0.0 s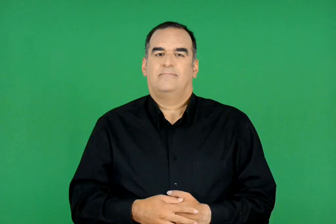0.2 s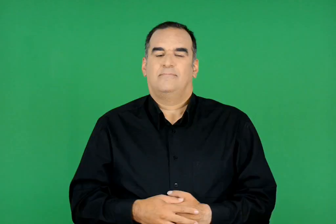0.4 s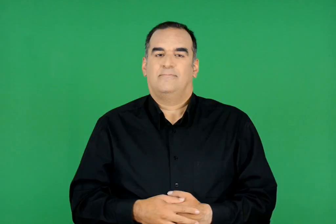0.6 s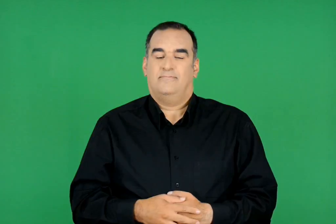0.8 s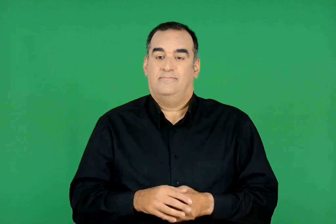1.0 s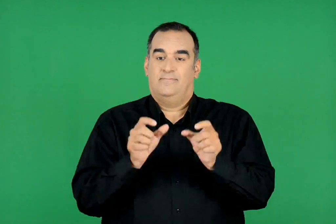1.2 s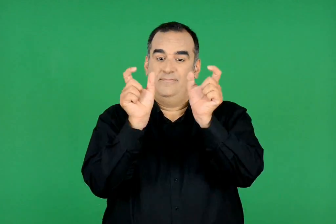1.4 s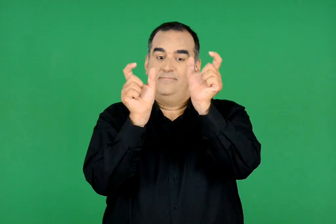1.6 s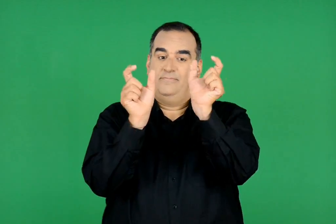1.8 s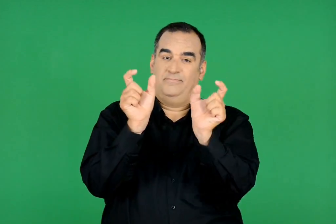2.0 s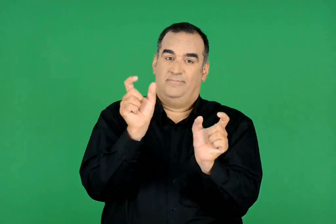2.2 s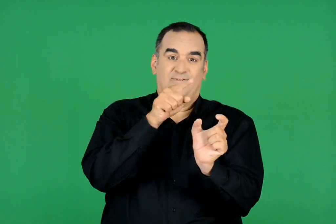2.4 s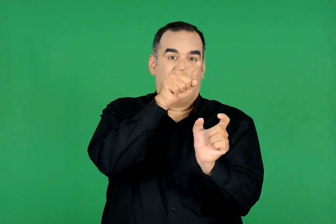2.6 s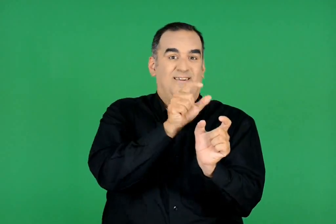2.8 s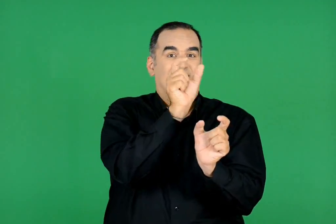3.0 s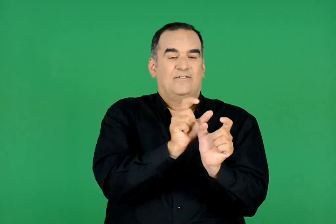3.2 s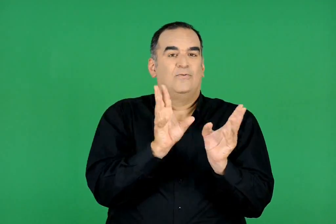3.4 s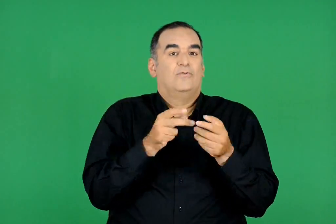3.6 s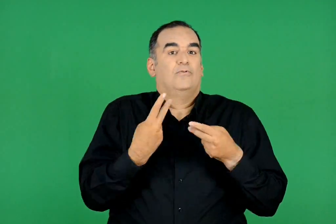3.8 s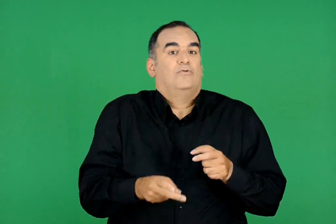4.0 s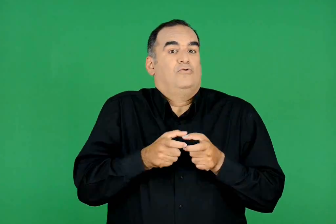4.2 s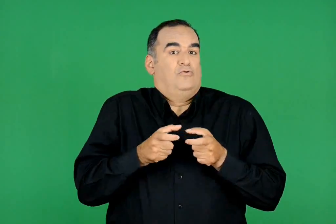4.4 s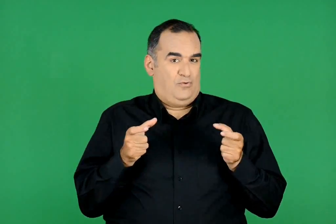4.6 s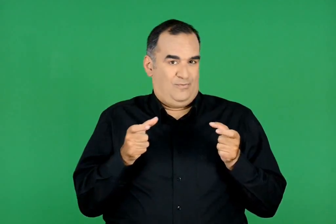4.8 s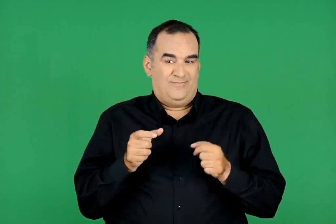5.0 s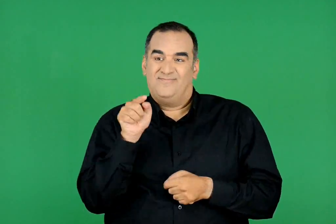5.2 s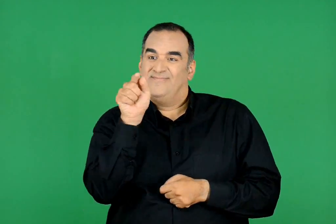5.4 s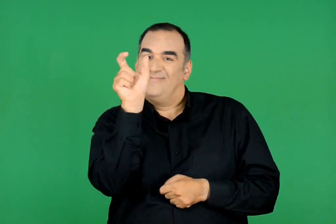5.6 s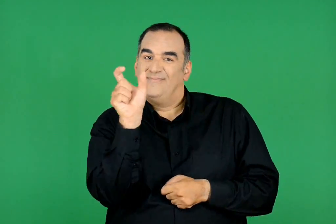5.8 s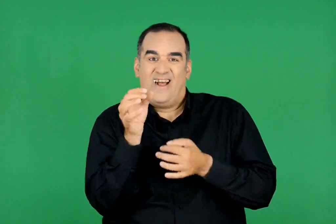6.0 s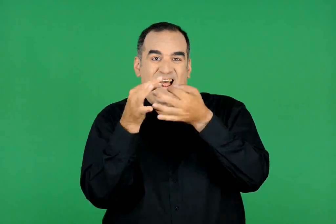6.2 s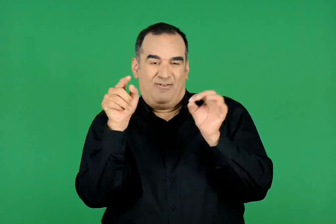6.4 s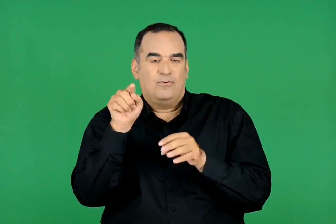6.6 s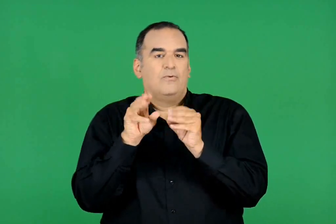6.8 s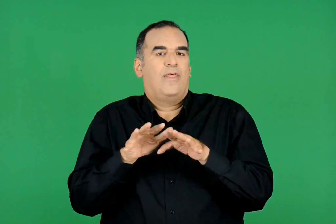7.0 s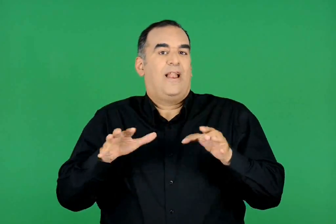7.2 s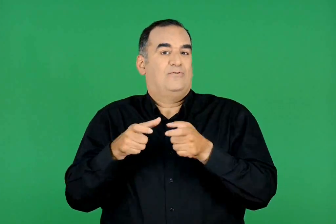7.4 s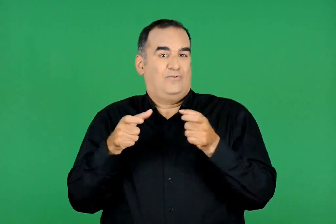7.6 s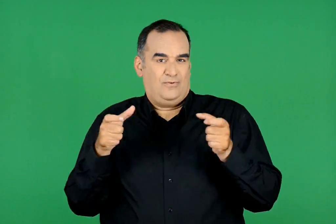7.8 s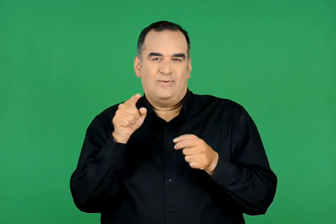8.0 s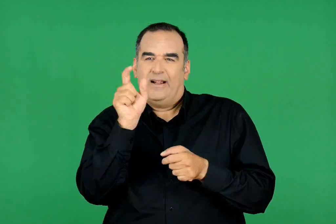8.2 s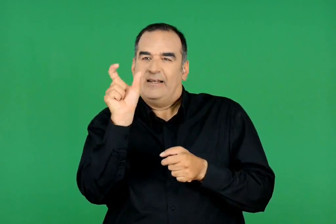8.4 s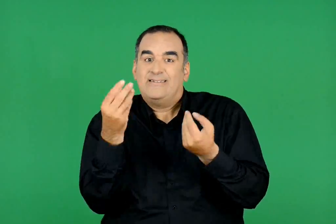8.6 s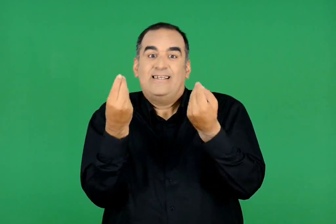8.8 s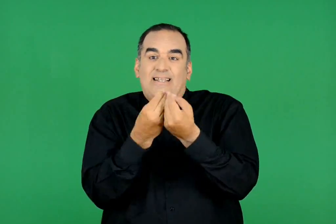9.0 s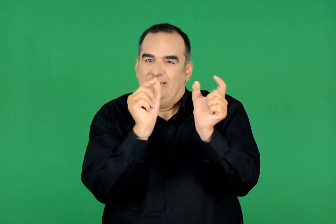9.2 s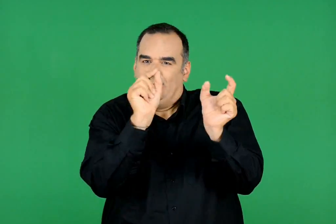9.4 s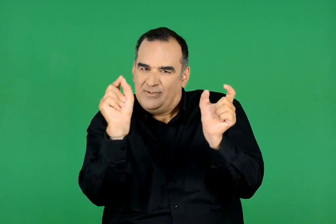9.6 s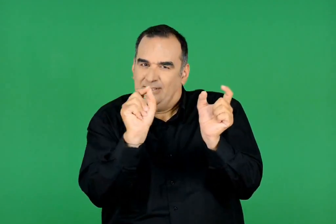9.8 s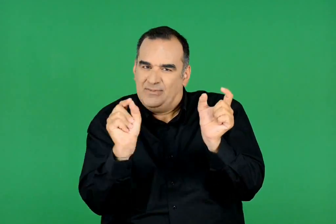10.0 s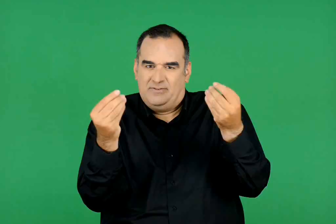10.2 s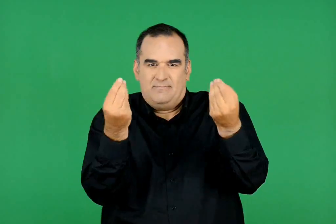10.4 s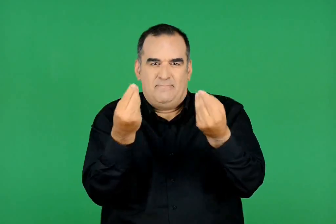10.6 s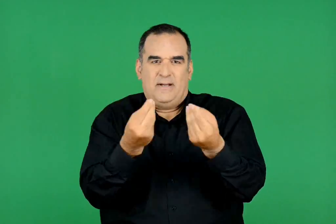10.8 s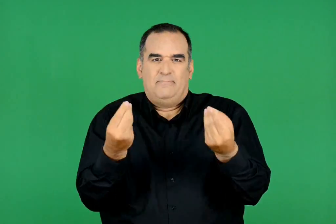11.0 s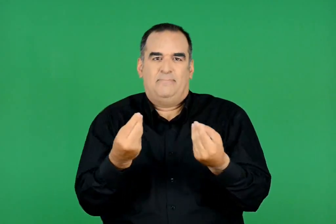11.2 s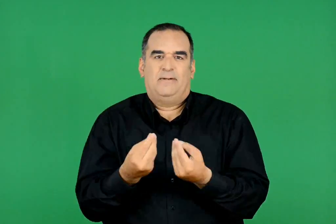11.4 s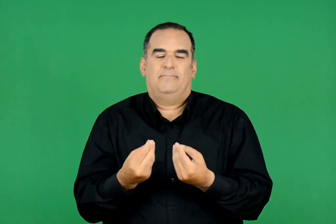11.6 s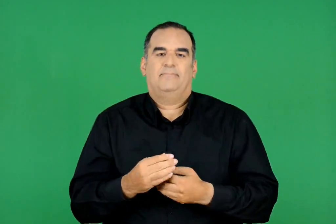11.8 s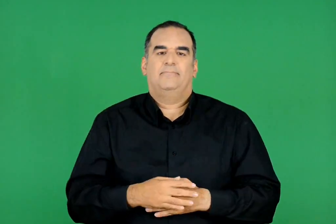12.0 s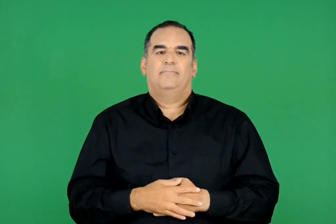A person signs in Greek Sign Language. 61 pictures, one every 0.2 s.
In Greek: γράψε δίπλα από τις λέξεις του σχολείου σου τις λέξεις του θαλασσινού σχολείου που ταιριάζουν
